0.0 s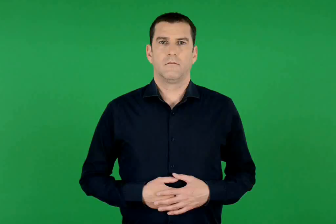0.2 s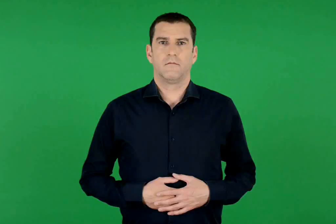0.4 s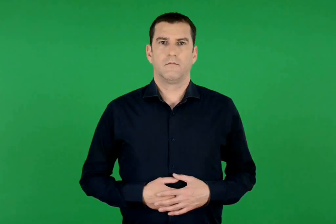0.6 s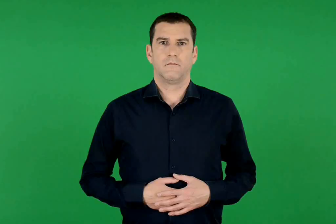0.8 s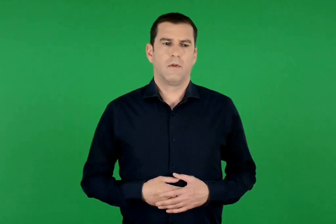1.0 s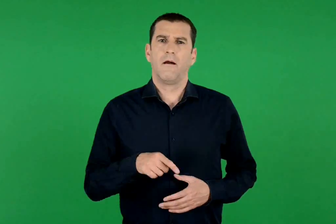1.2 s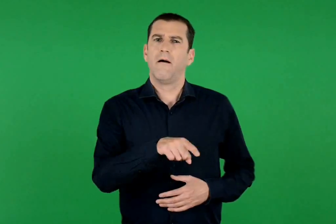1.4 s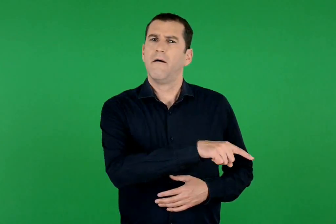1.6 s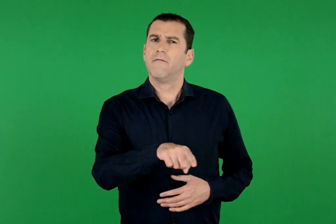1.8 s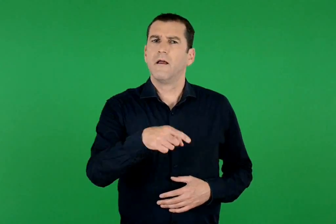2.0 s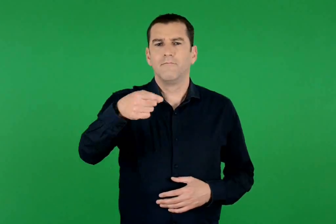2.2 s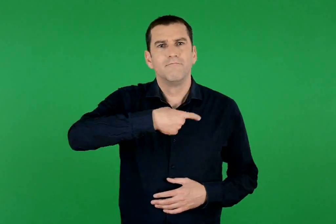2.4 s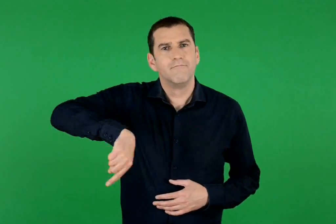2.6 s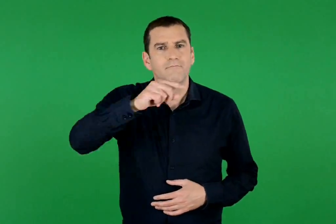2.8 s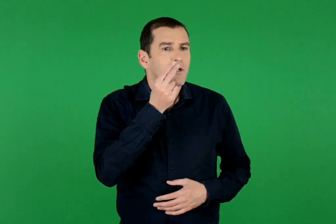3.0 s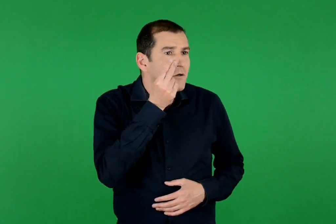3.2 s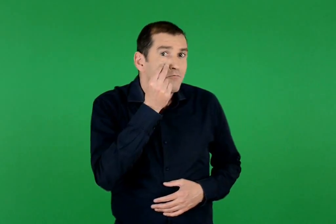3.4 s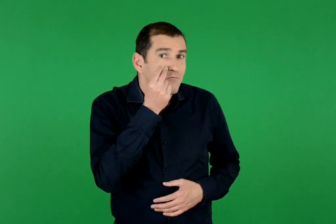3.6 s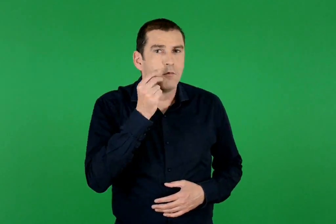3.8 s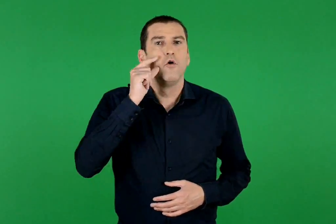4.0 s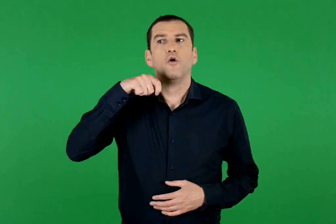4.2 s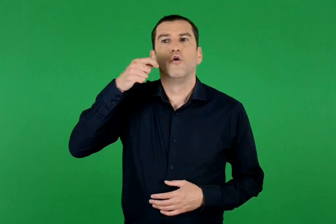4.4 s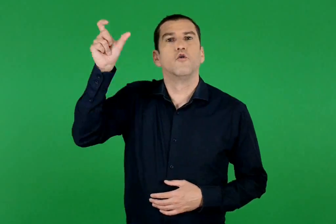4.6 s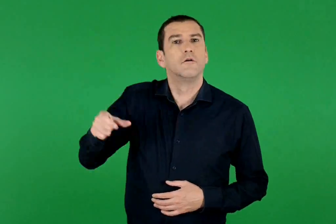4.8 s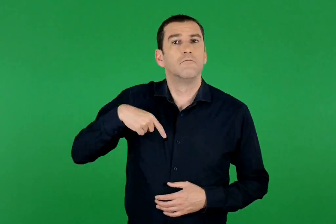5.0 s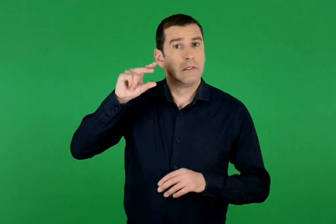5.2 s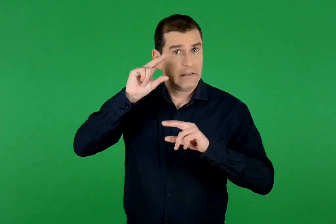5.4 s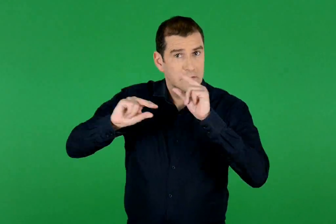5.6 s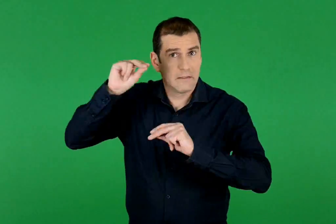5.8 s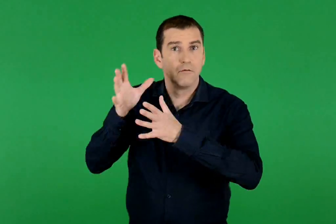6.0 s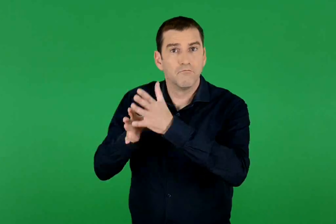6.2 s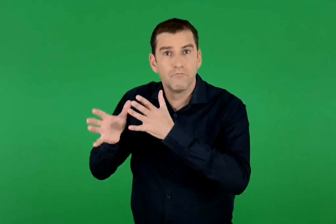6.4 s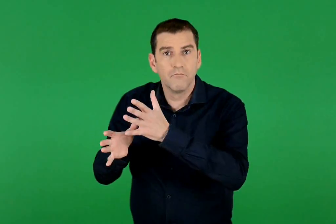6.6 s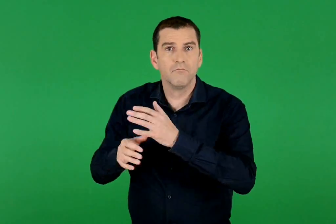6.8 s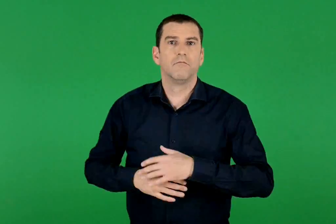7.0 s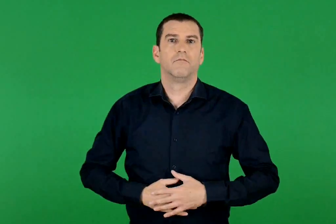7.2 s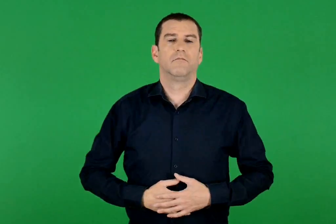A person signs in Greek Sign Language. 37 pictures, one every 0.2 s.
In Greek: συζητάμε με τους γονείς μας αυτά που παρακολουθούμε ;
